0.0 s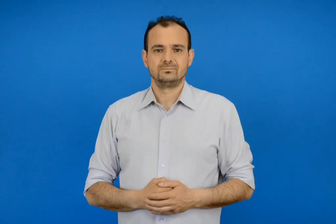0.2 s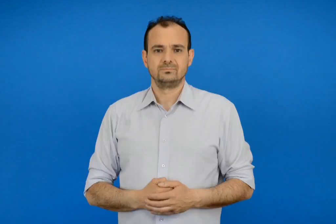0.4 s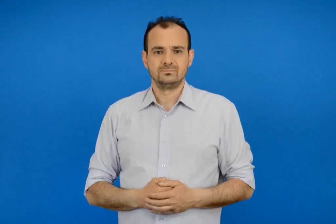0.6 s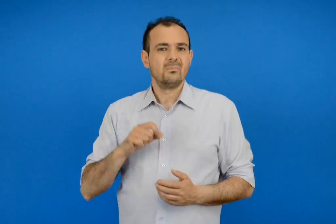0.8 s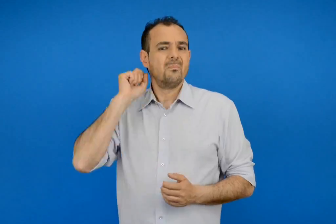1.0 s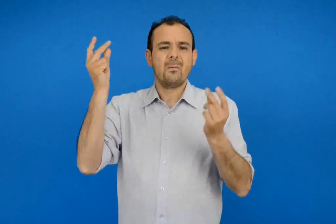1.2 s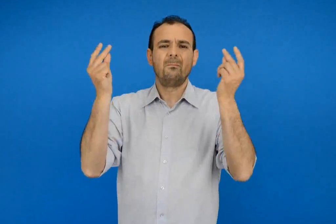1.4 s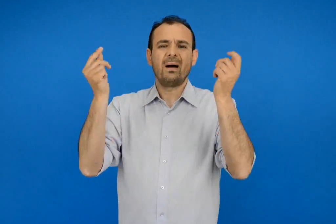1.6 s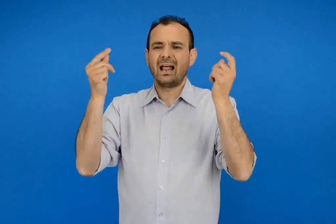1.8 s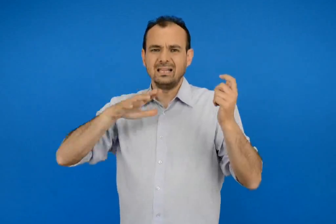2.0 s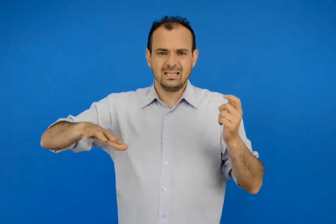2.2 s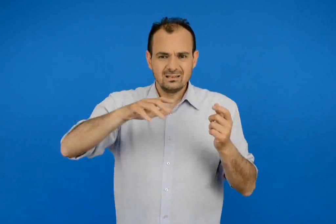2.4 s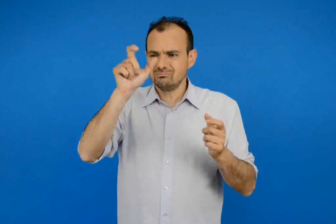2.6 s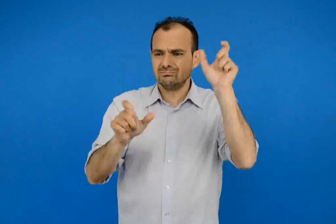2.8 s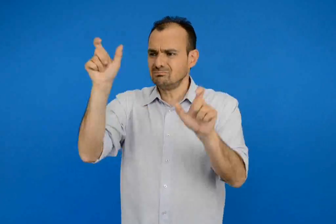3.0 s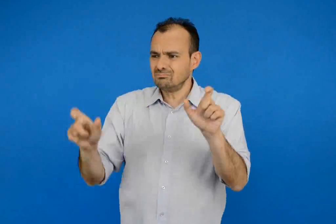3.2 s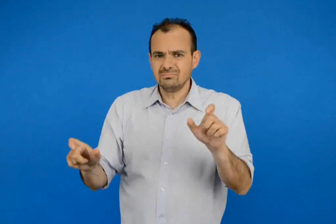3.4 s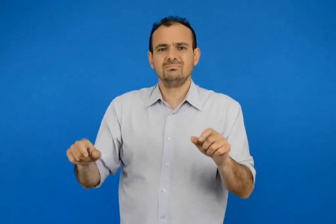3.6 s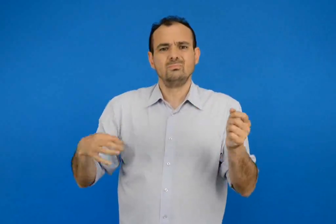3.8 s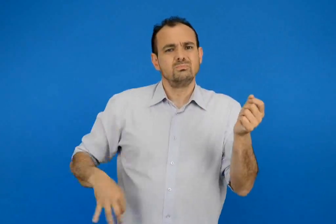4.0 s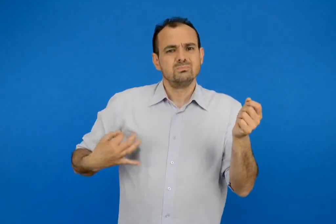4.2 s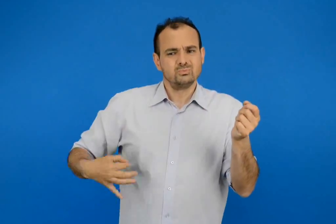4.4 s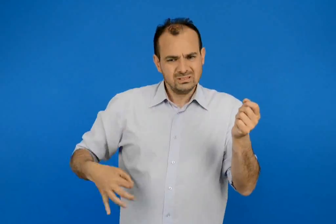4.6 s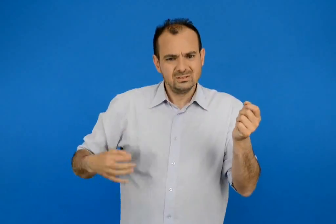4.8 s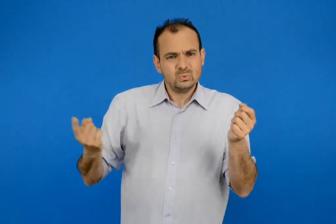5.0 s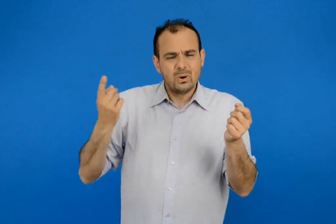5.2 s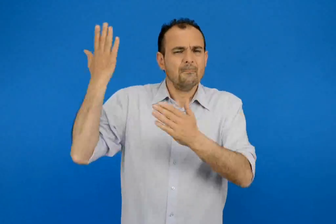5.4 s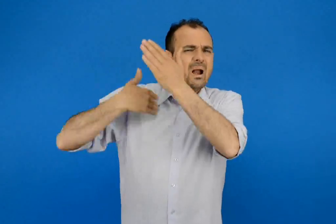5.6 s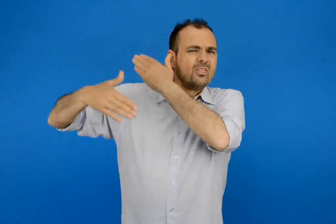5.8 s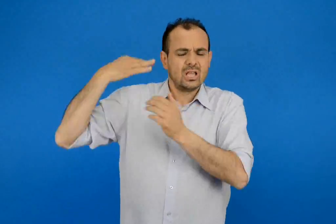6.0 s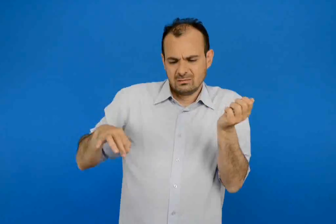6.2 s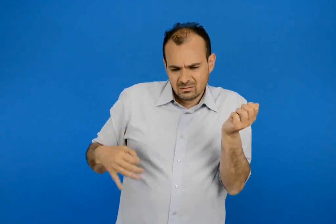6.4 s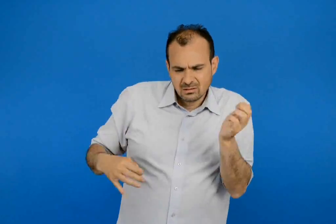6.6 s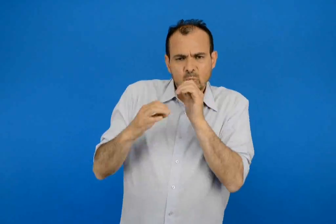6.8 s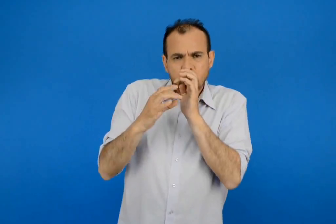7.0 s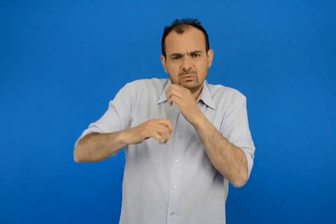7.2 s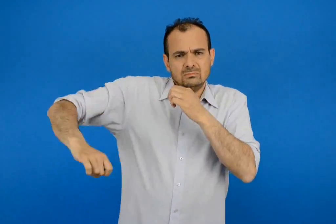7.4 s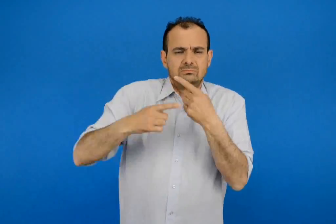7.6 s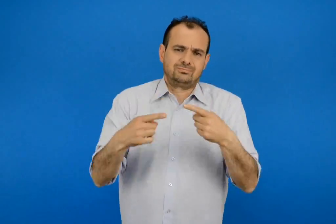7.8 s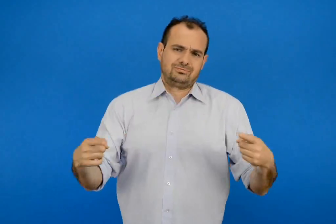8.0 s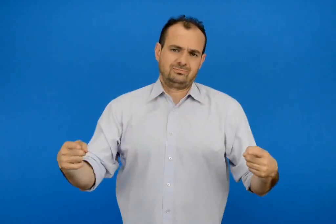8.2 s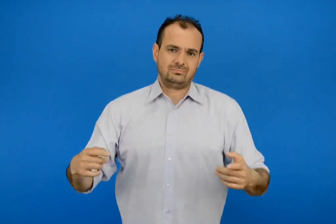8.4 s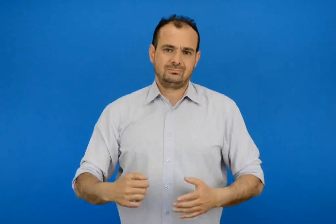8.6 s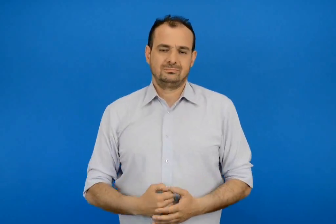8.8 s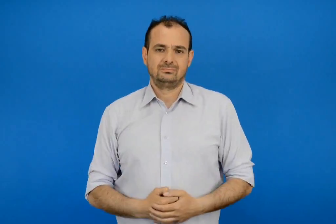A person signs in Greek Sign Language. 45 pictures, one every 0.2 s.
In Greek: οι μουσικοί στα πανηγύρια παίζουν παραδοσιακά όργανα
